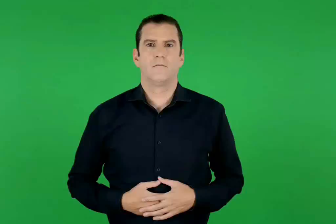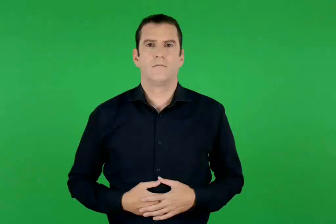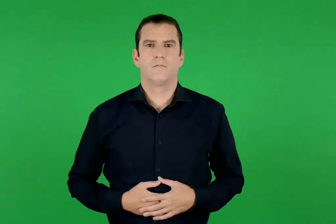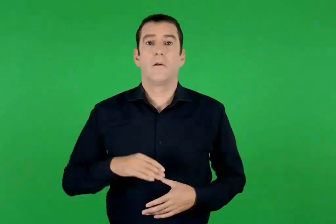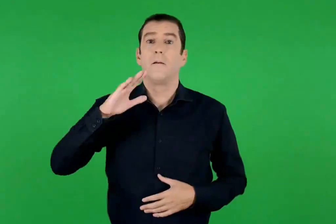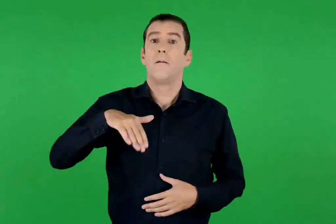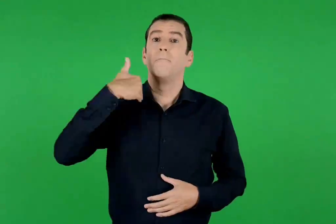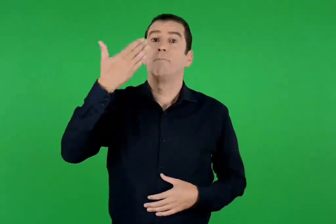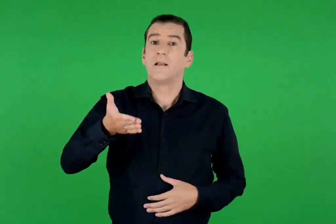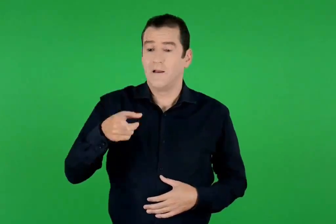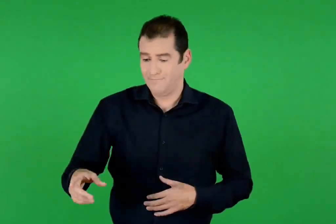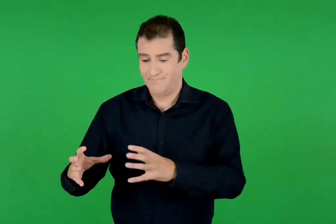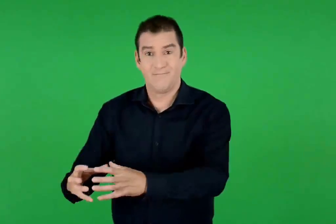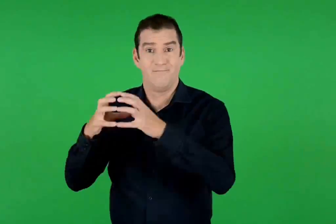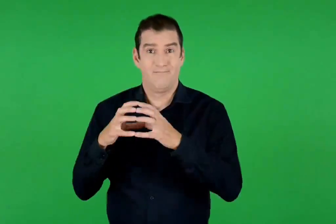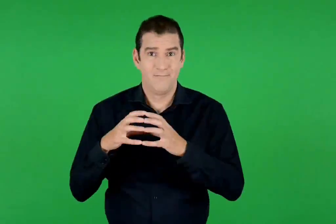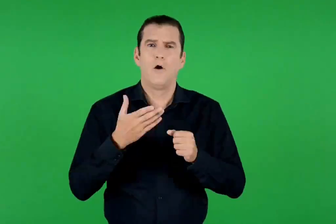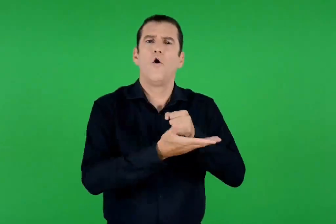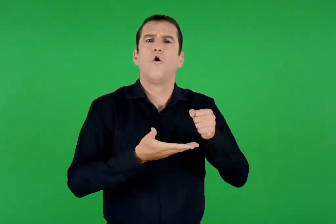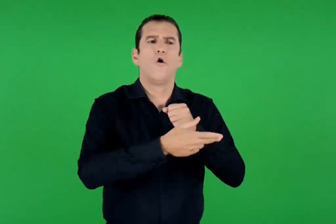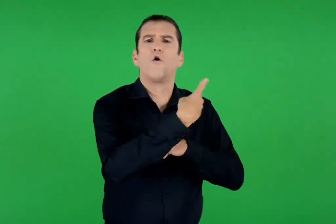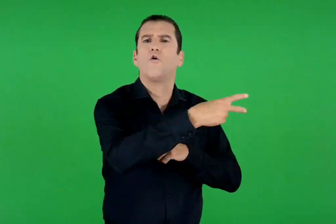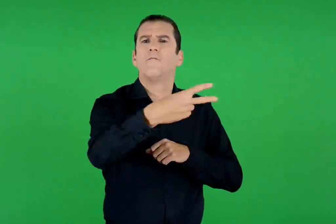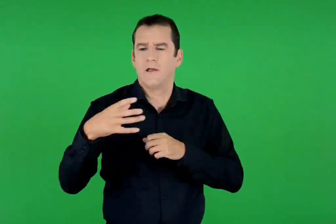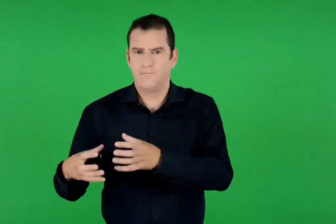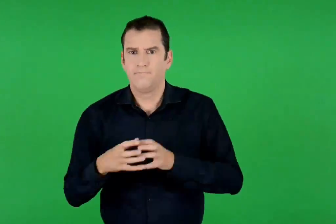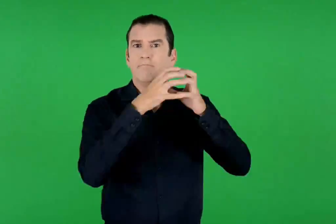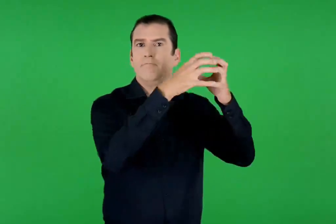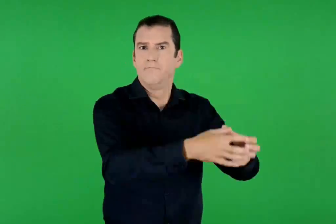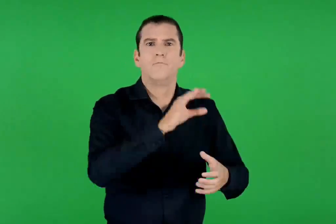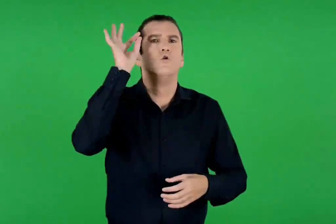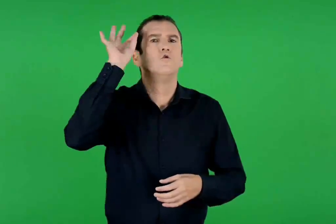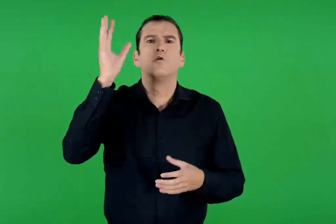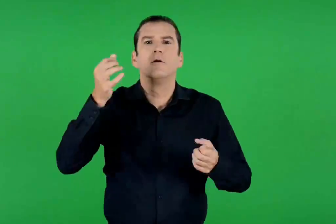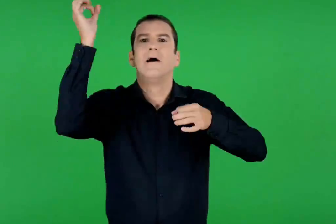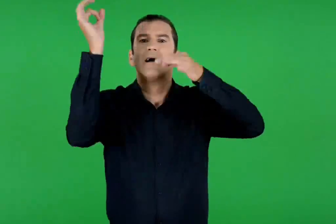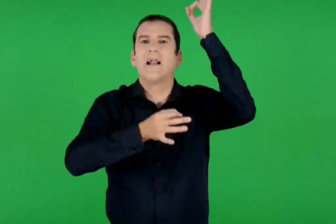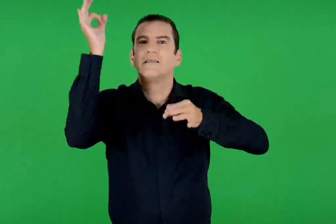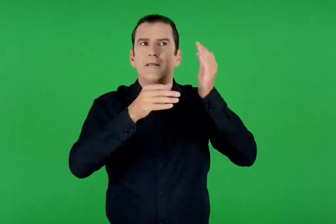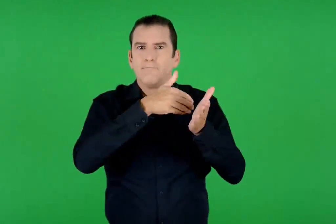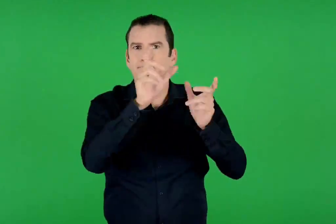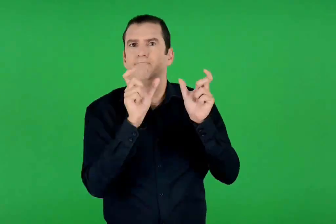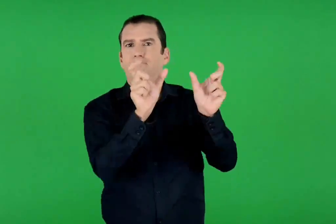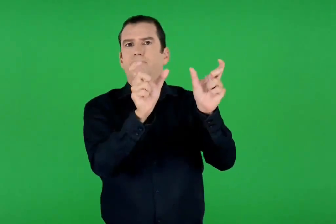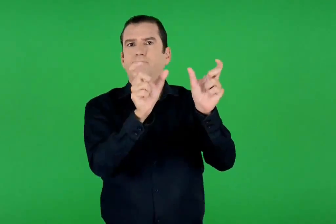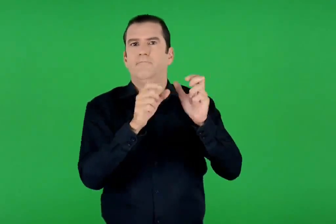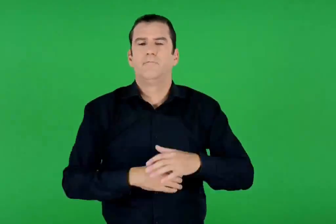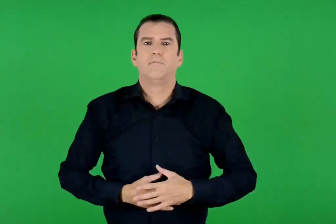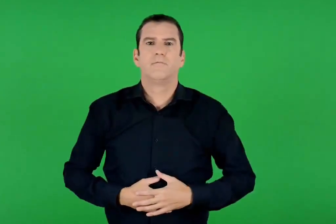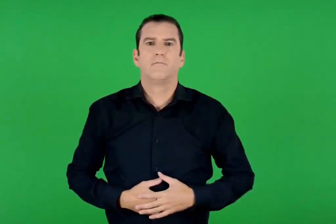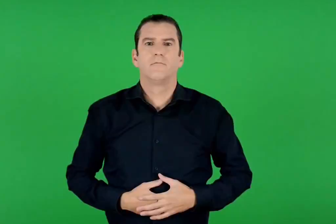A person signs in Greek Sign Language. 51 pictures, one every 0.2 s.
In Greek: μετά την πήγαιναν στα χωράφια τους για να ξορκίσουν το χαλάζι
